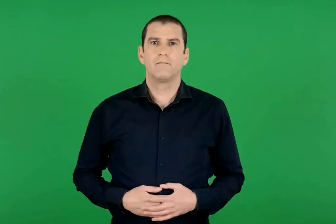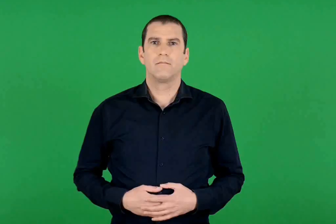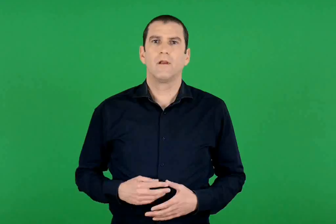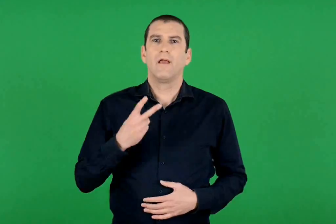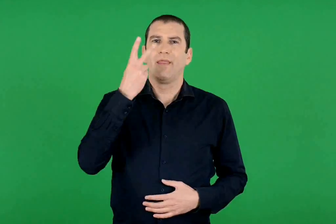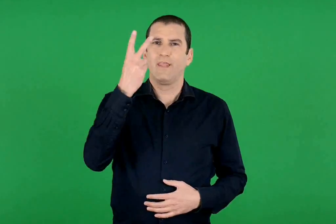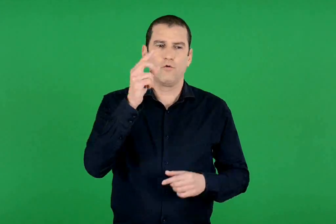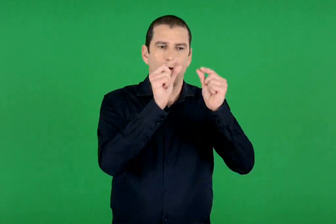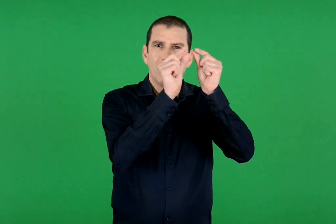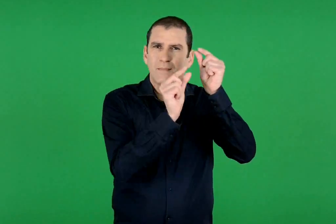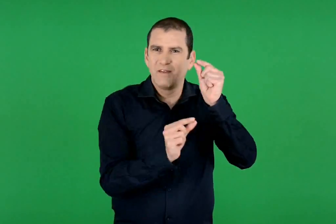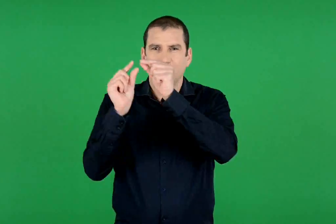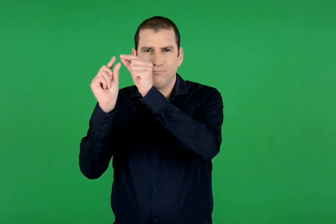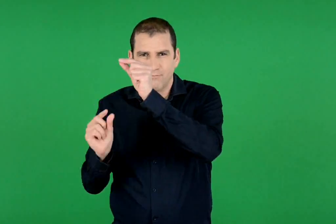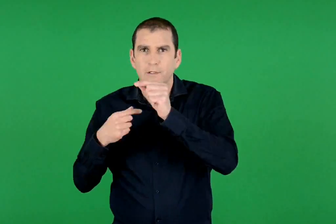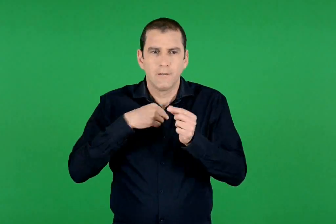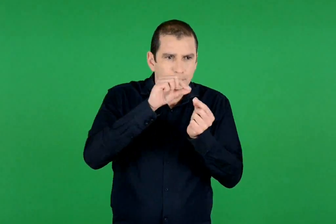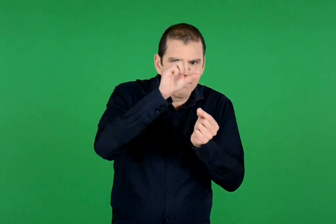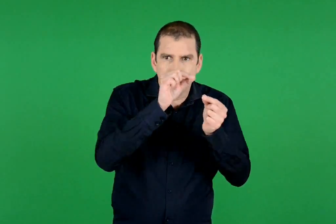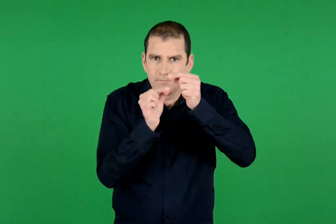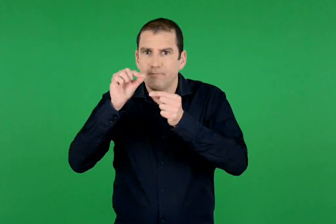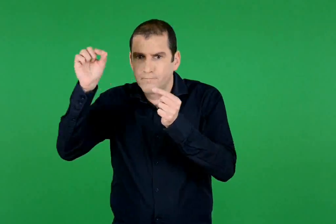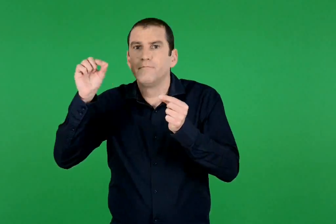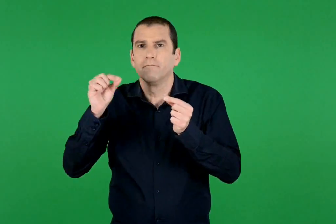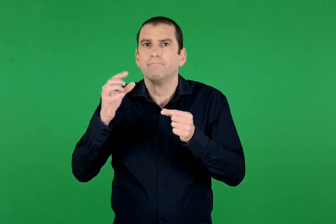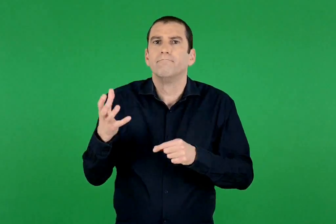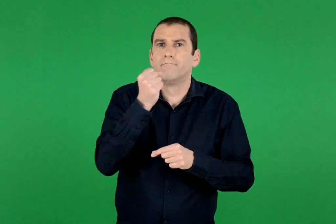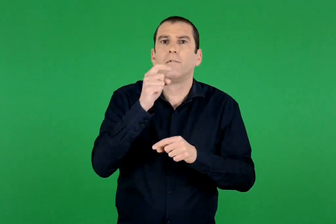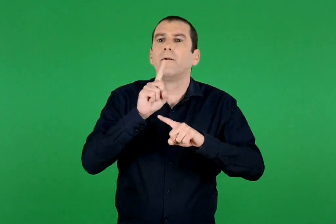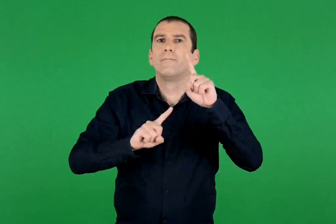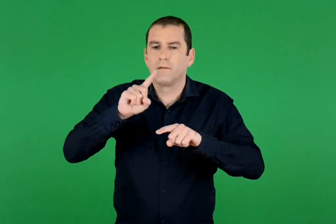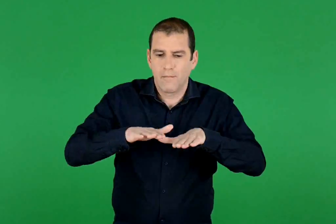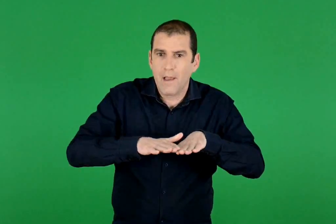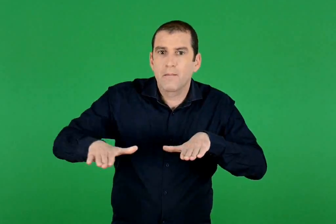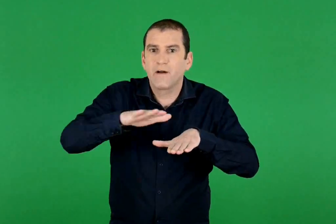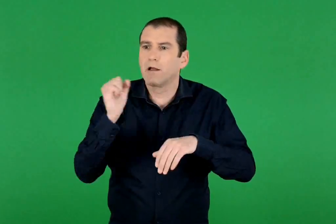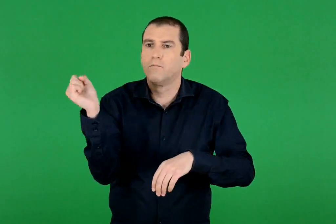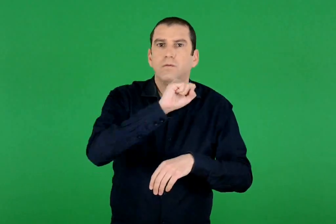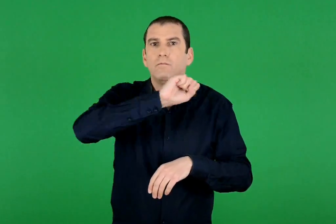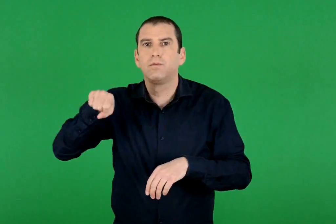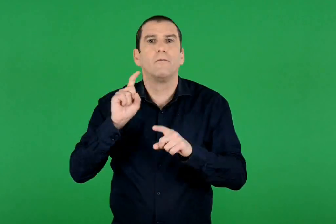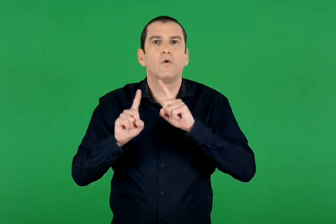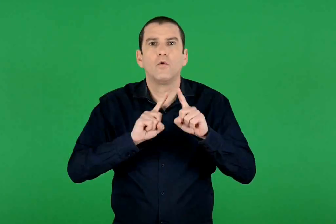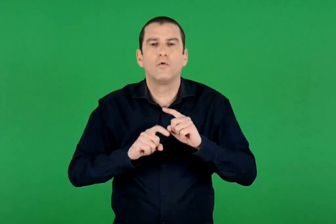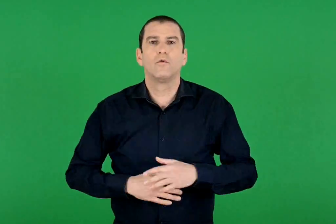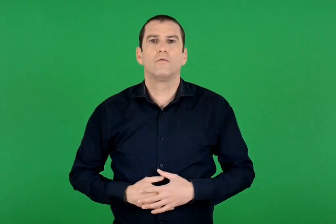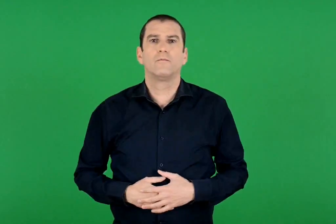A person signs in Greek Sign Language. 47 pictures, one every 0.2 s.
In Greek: μετρώ τα δύο ψηφία και βρίσκω ποιο έχει μεγαλύτερη επιφάνεια
